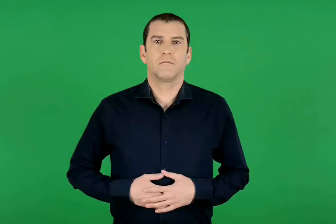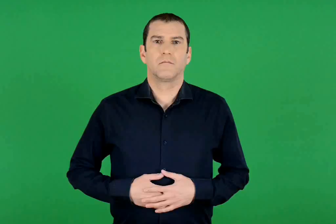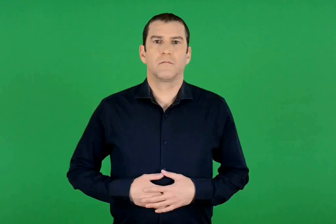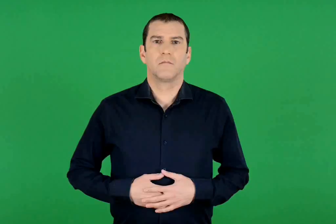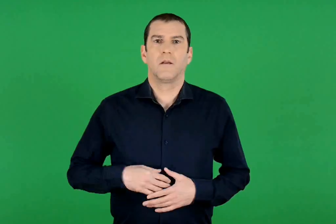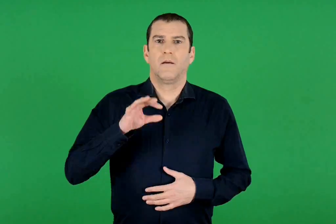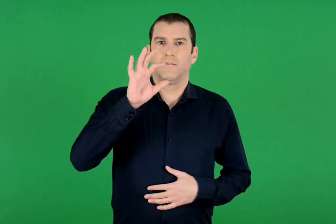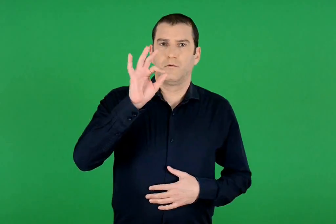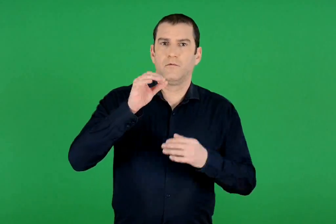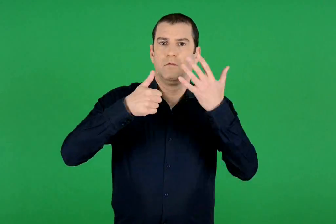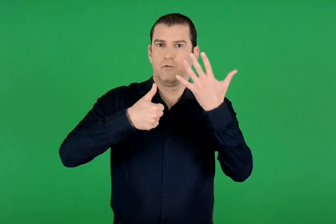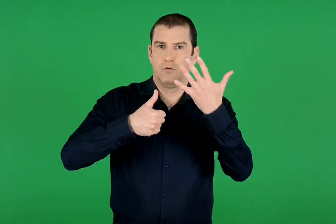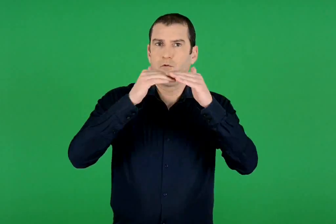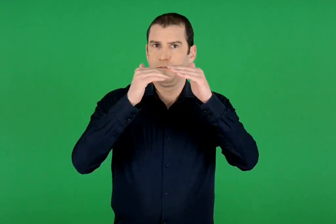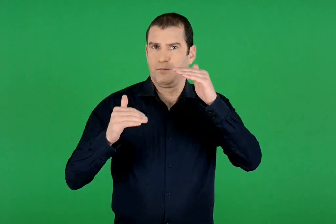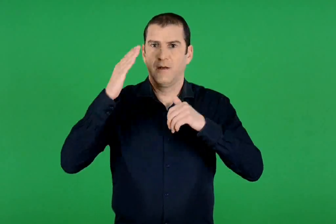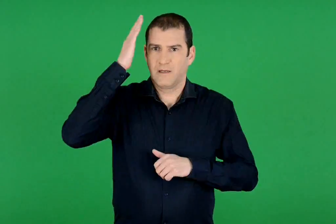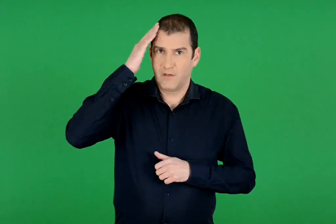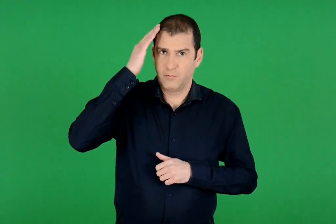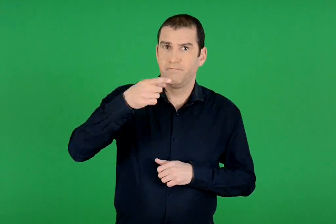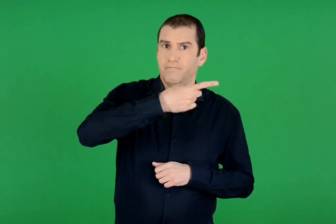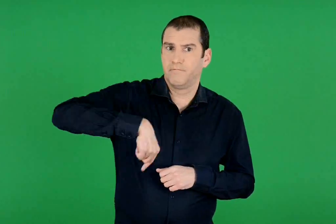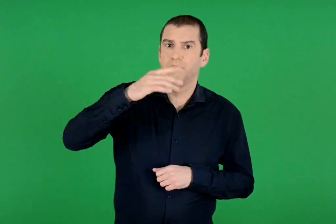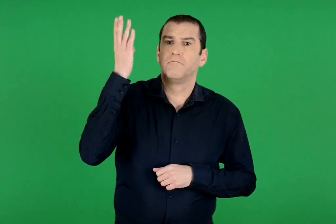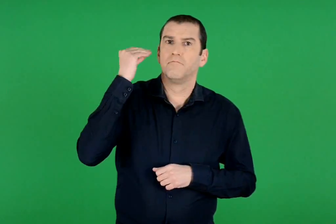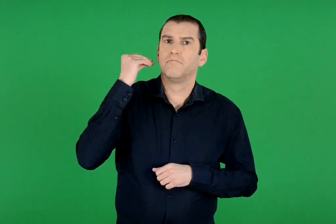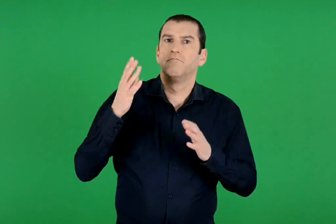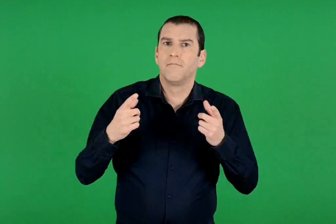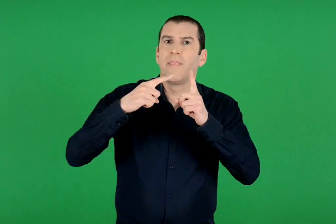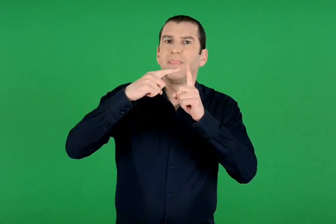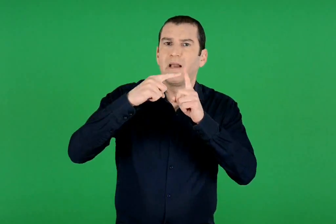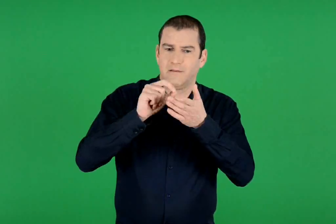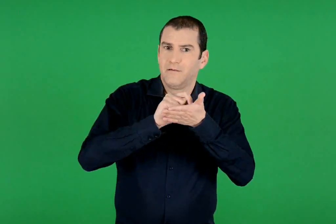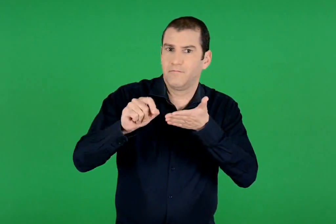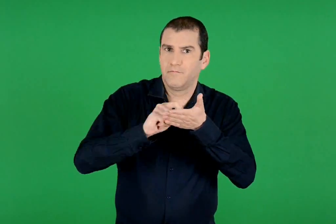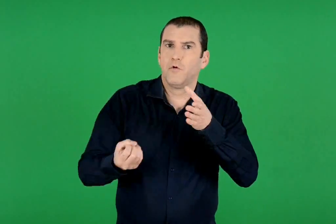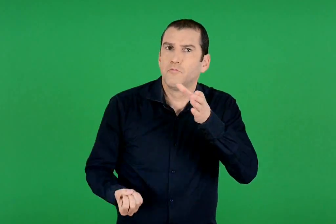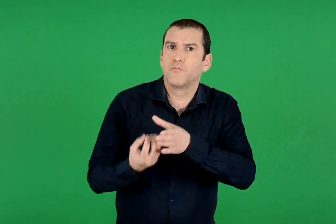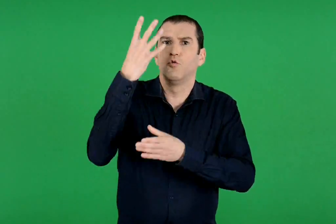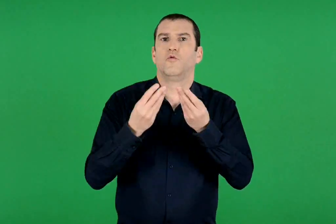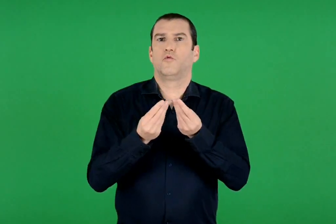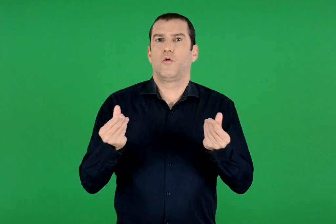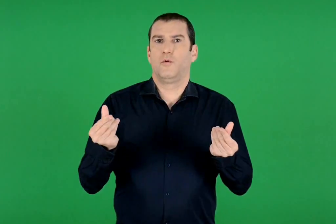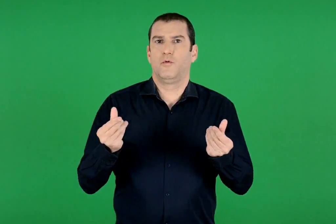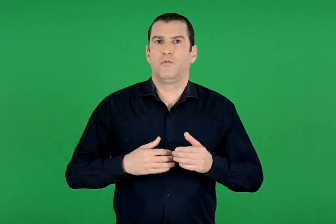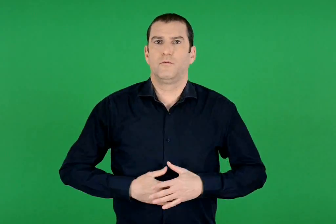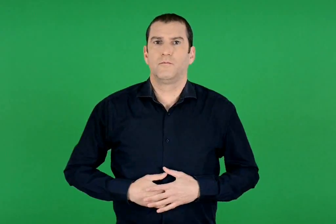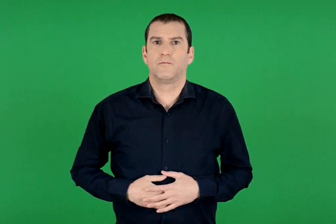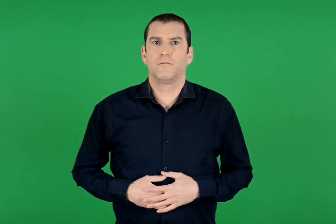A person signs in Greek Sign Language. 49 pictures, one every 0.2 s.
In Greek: στο 56ο κεφάλαιο θα μάθουμε έναν καινούργιο τρόπο γραφής της διαίρεσης
